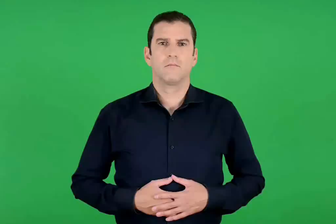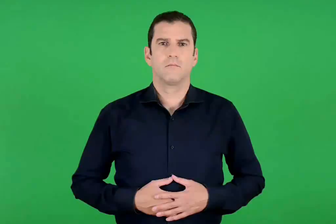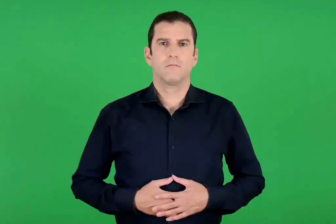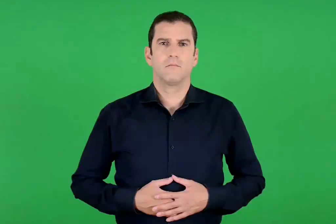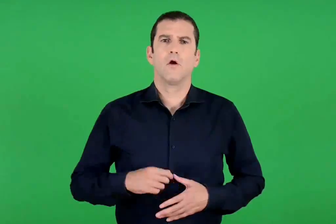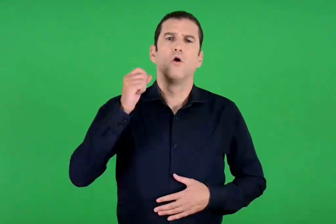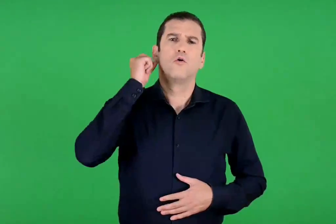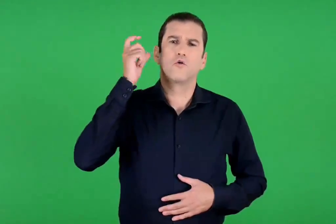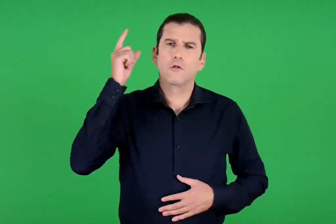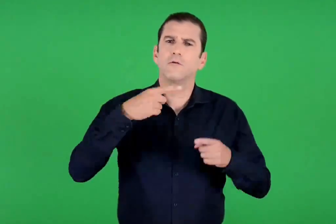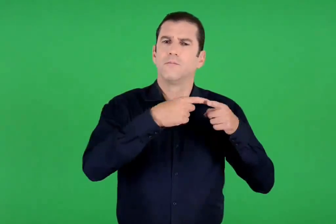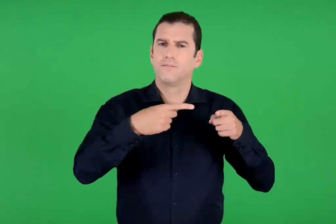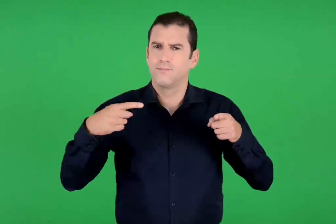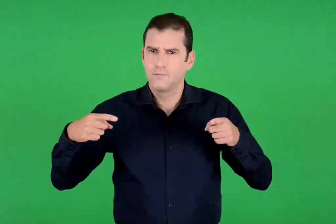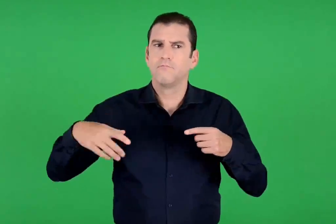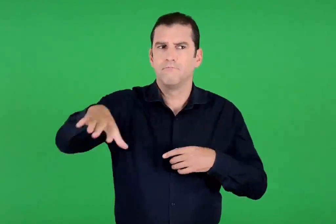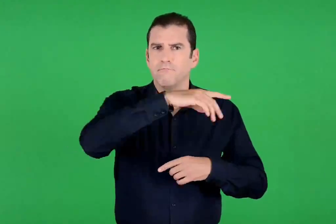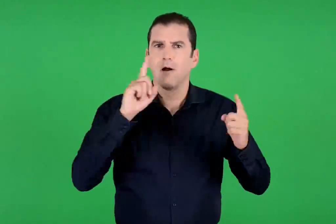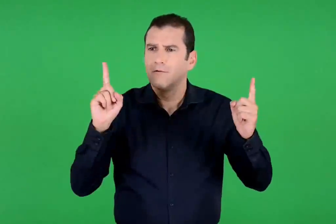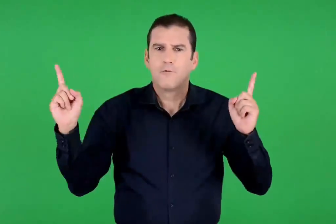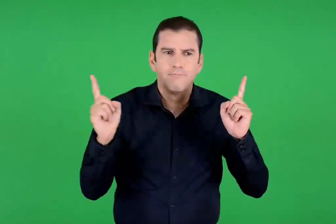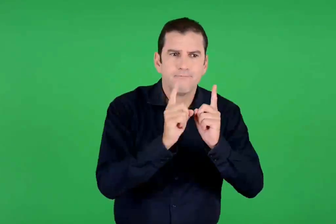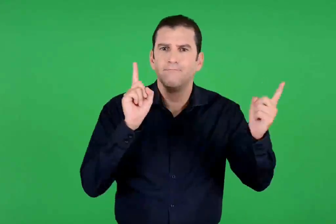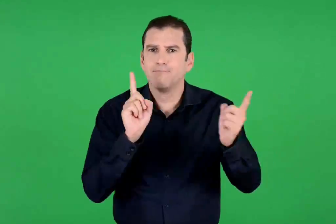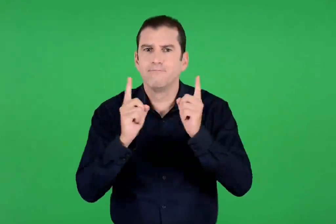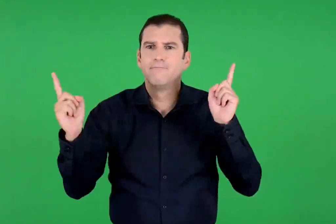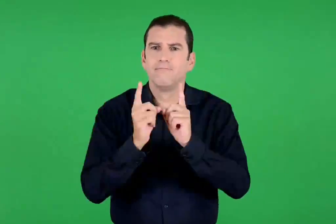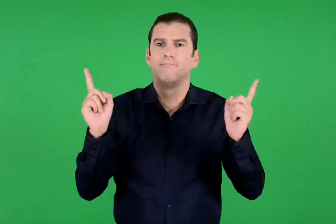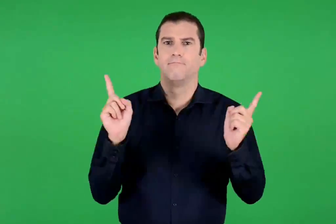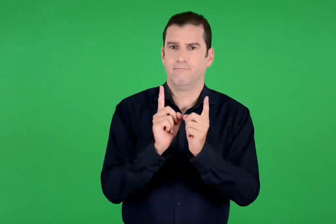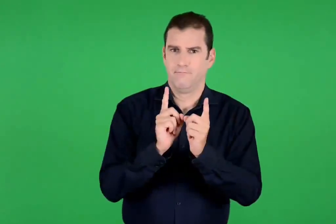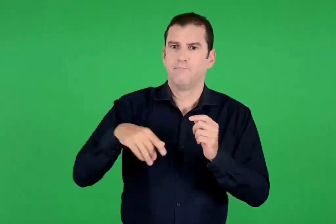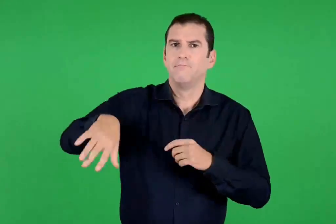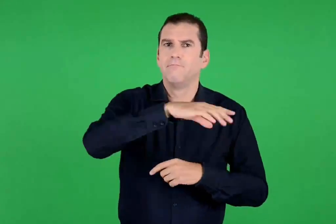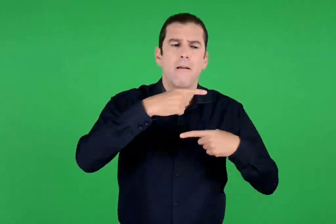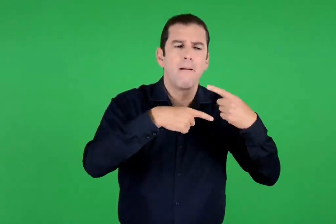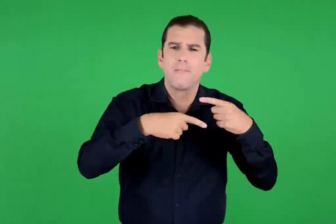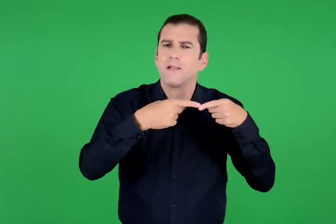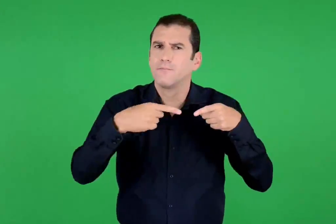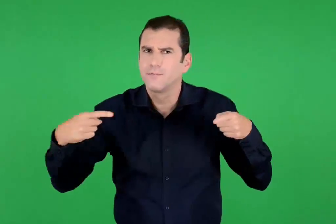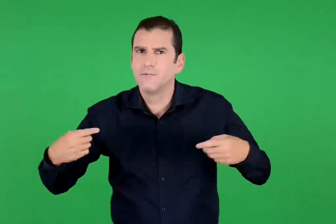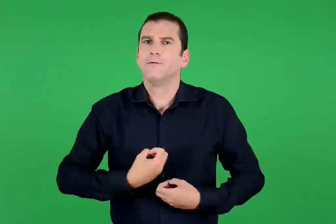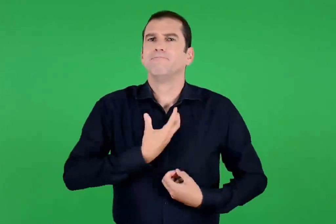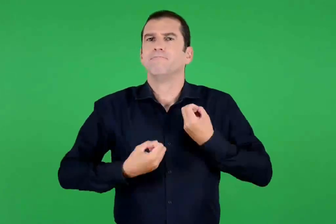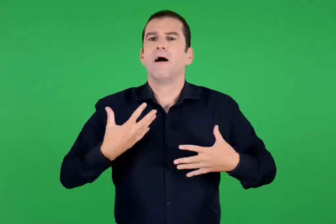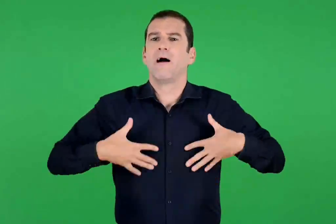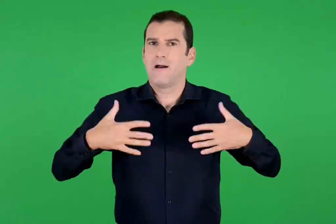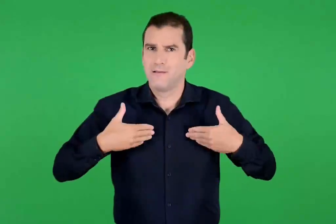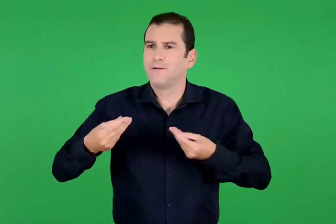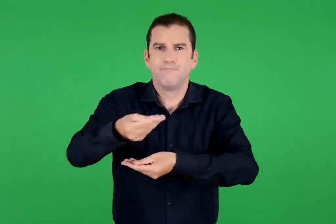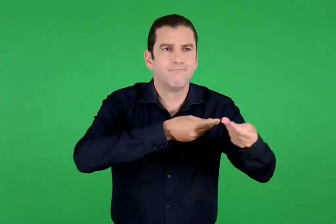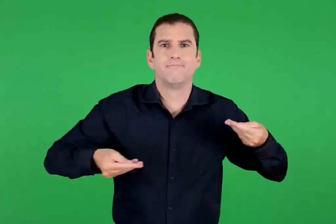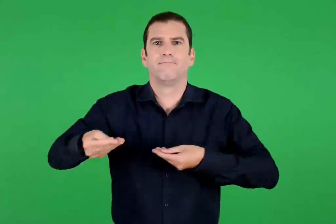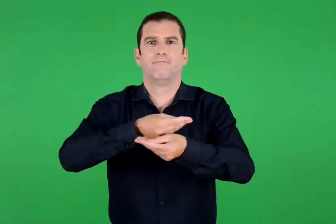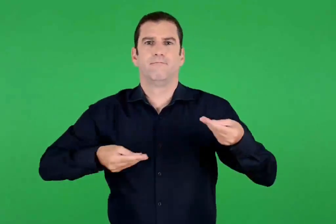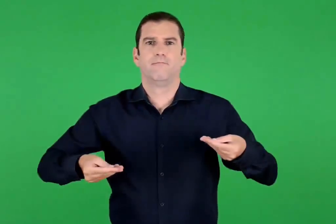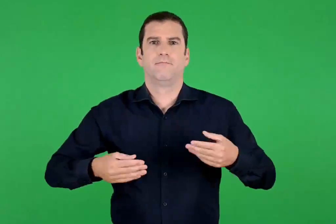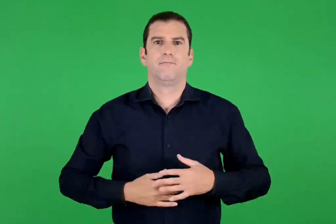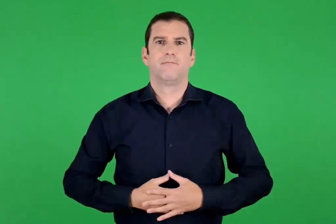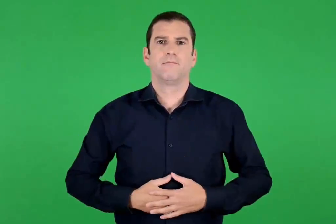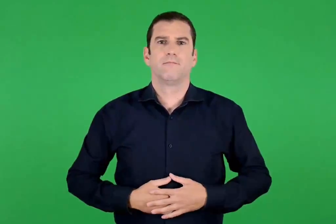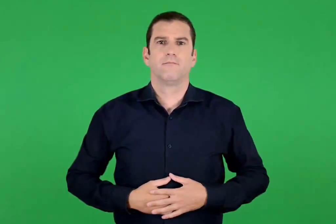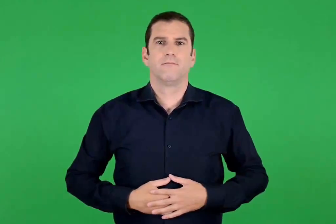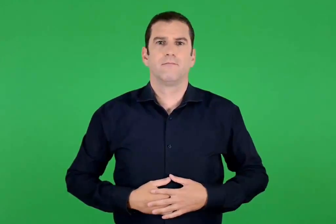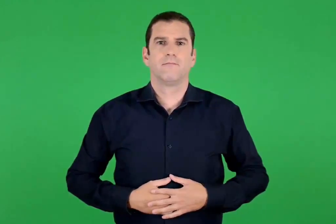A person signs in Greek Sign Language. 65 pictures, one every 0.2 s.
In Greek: στις γιορτές ερχόμαστε κοντά ο ένας με τον άλλο , μοιραζόμαστε εμπειρίες και συναισθήματα χαράς
